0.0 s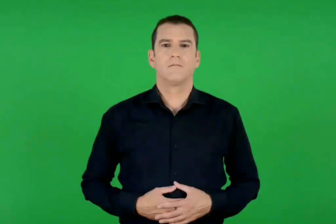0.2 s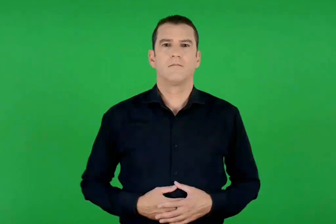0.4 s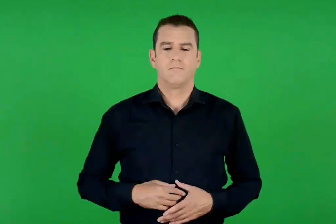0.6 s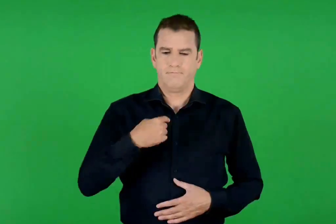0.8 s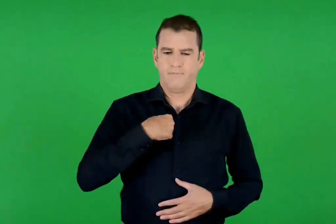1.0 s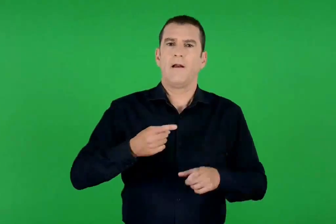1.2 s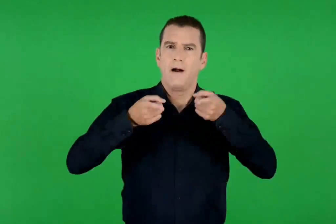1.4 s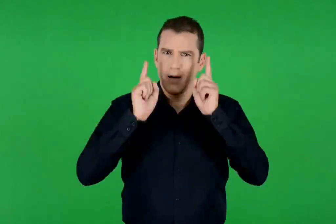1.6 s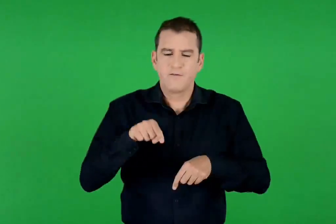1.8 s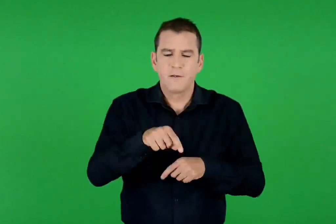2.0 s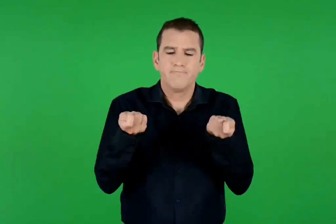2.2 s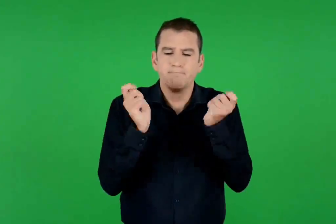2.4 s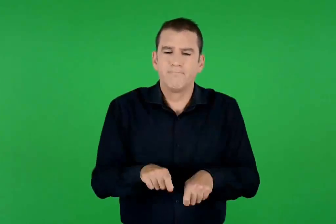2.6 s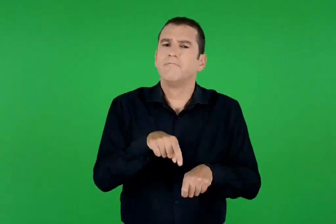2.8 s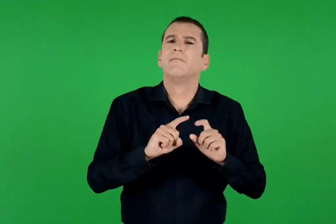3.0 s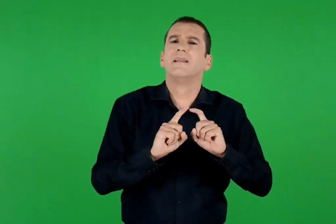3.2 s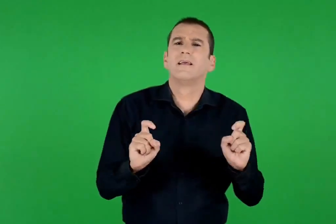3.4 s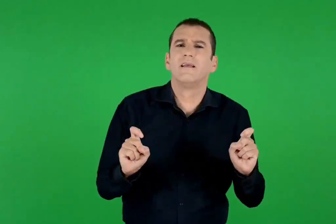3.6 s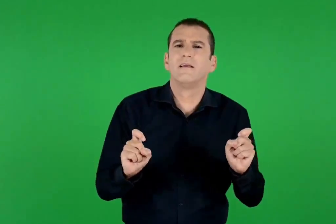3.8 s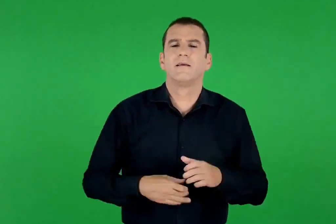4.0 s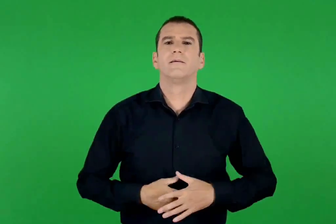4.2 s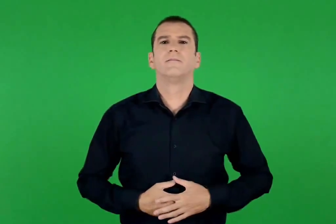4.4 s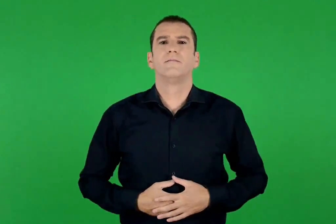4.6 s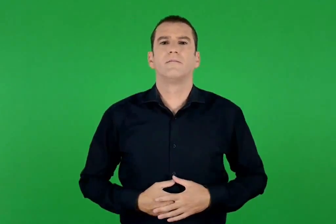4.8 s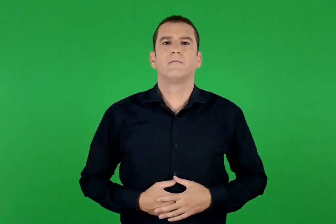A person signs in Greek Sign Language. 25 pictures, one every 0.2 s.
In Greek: τι αποφάσισα να μην κάνω ;
